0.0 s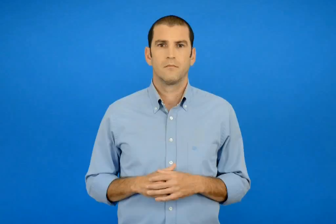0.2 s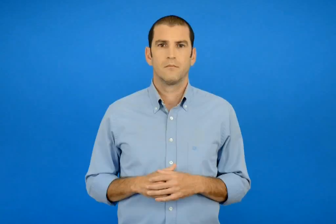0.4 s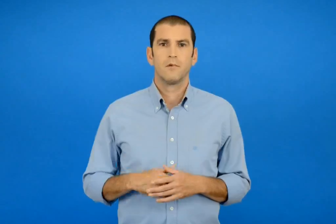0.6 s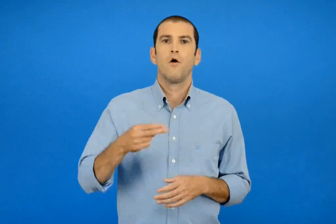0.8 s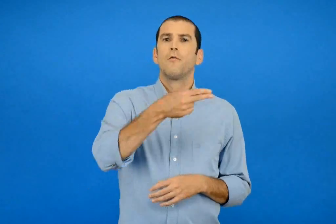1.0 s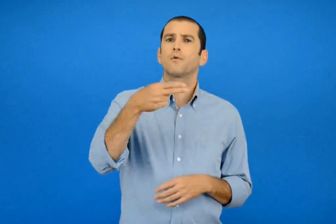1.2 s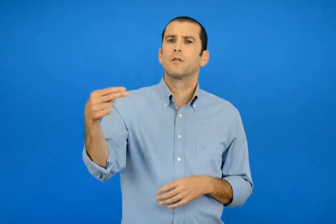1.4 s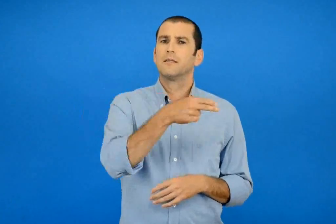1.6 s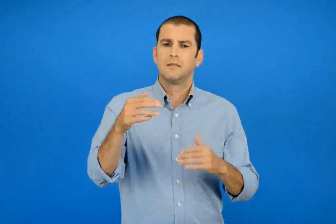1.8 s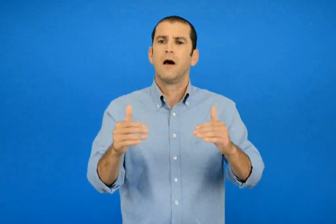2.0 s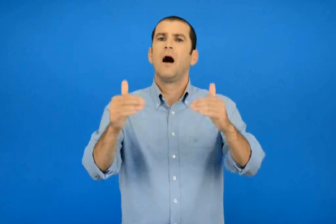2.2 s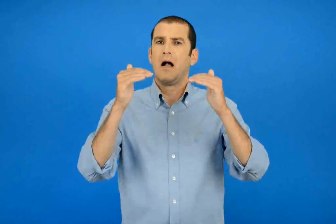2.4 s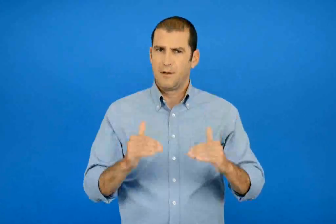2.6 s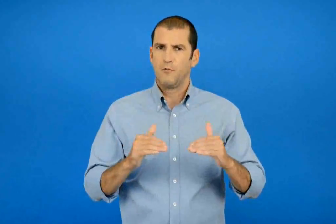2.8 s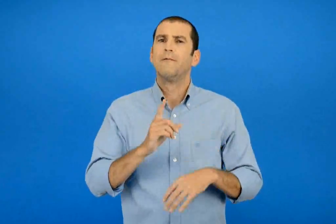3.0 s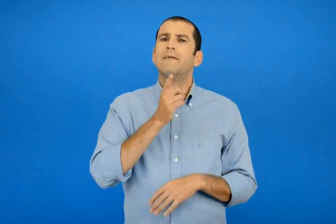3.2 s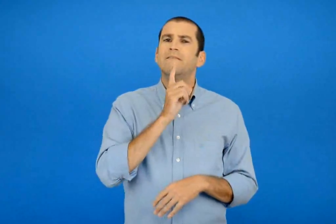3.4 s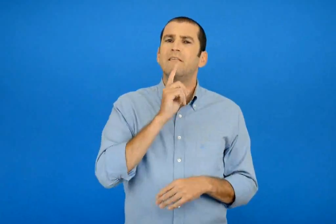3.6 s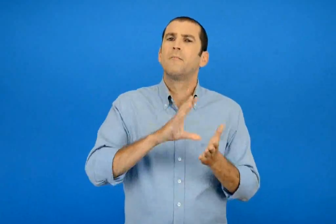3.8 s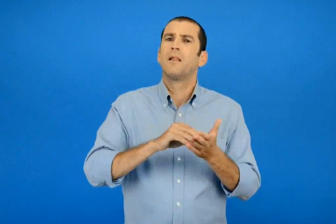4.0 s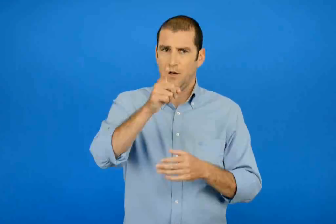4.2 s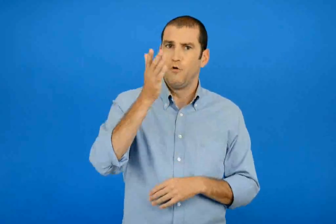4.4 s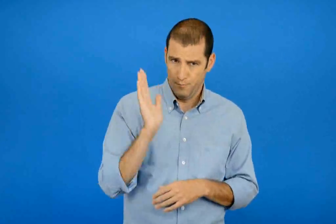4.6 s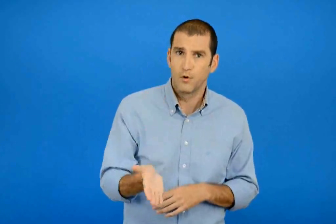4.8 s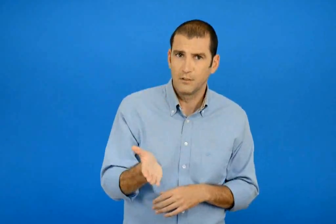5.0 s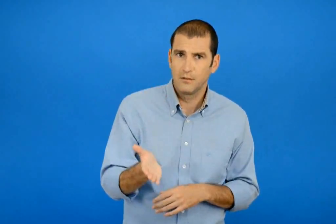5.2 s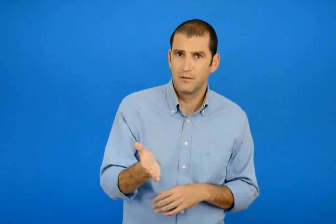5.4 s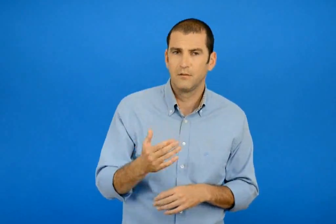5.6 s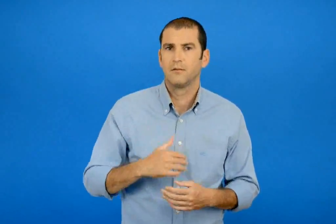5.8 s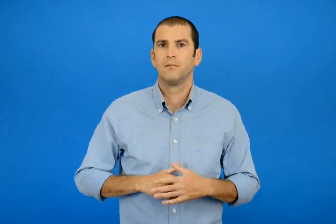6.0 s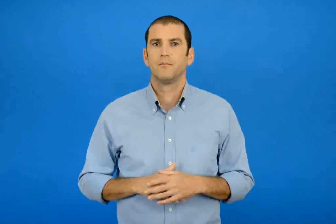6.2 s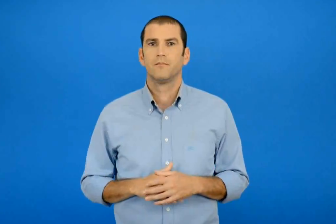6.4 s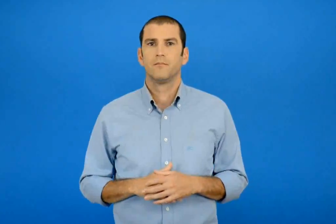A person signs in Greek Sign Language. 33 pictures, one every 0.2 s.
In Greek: μπορείς να κάνεις και εσύ το ίδιο με τις παρακάτω προτάσεις ;
